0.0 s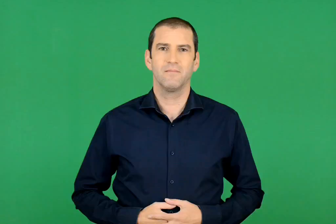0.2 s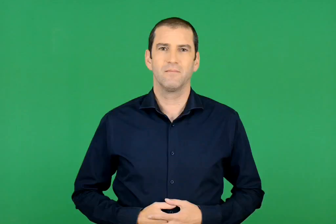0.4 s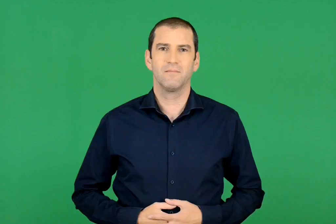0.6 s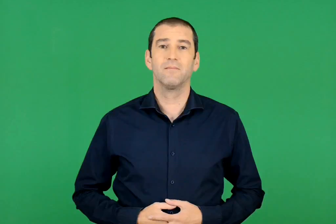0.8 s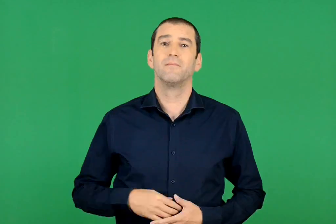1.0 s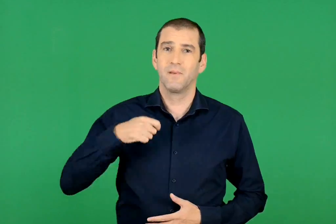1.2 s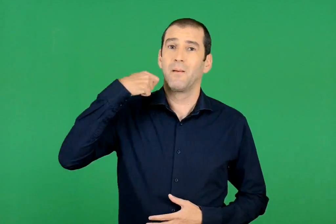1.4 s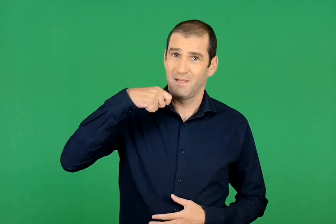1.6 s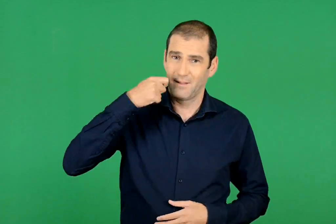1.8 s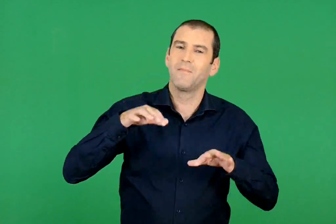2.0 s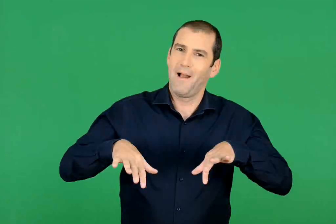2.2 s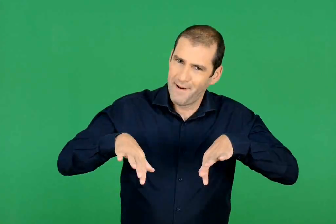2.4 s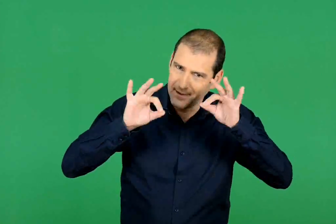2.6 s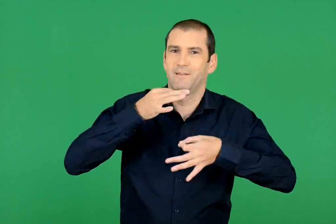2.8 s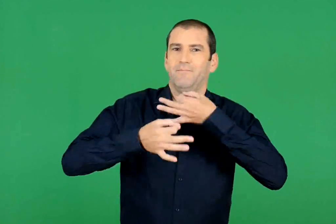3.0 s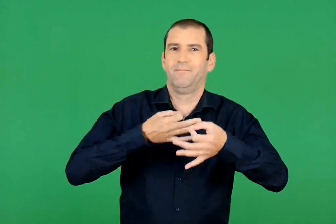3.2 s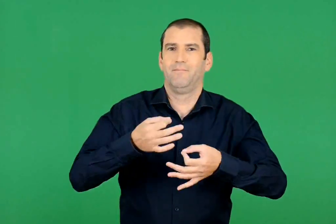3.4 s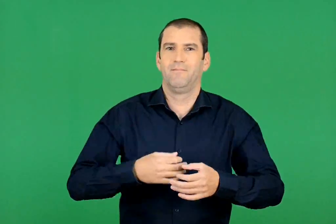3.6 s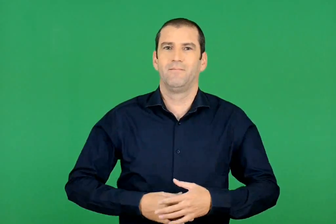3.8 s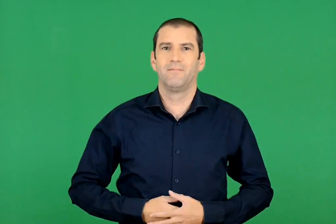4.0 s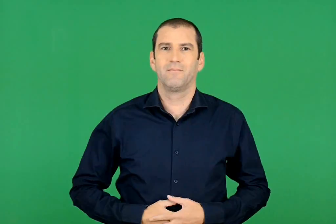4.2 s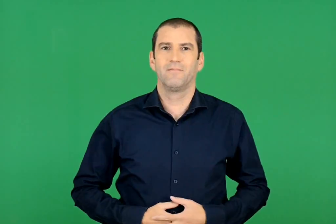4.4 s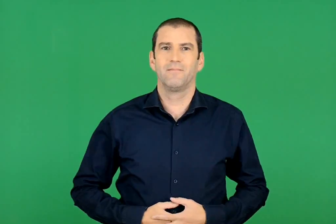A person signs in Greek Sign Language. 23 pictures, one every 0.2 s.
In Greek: και η µητέρα αρχίζει
